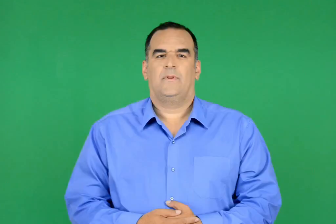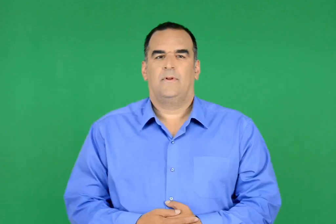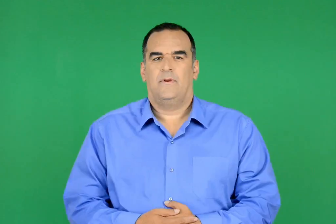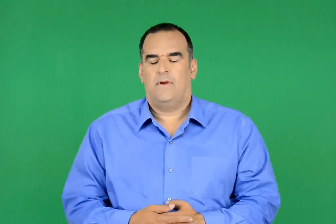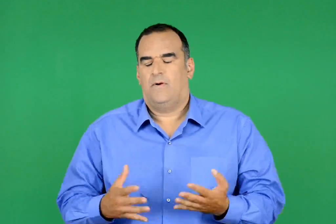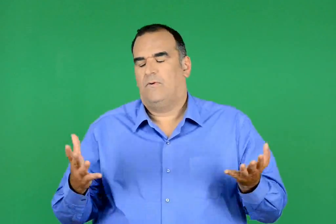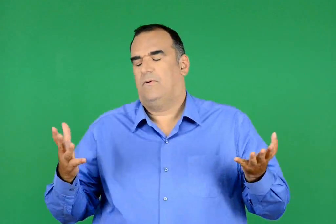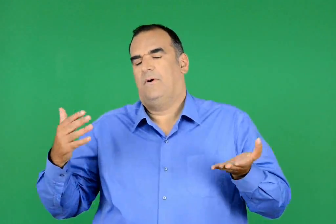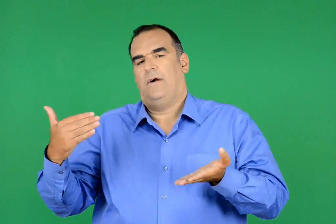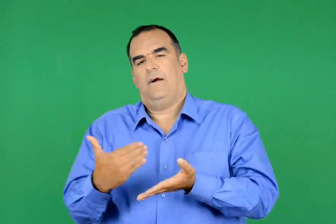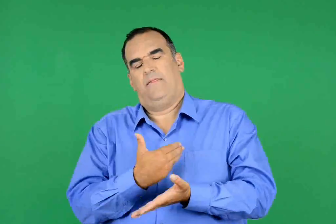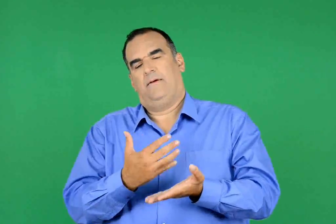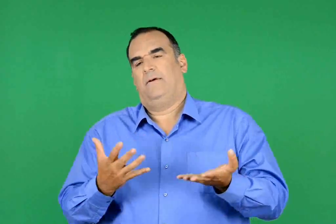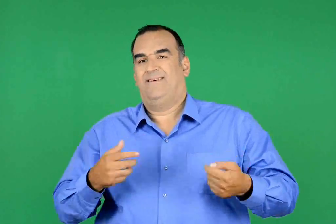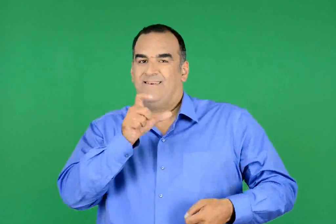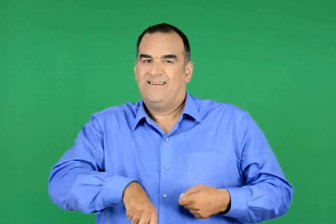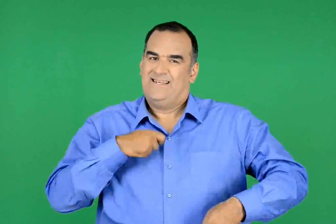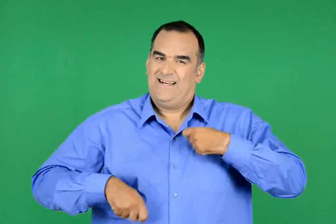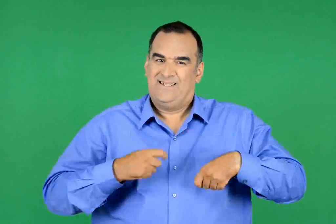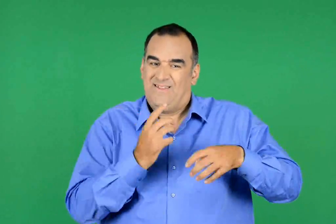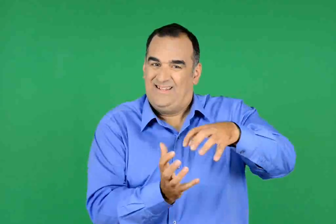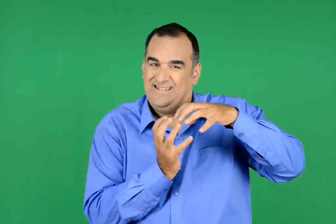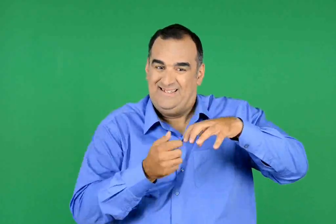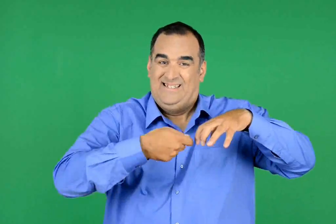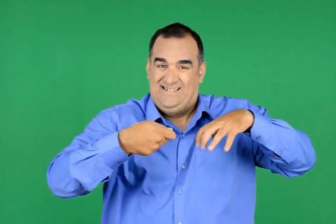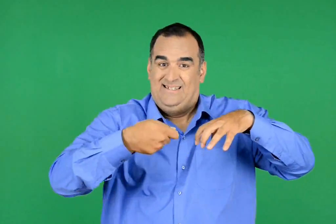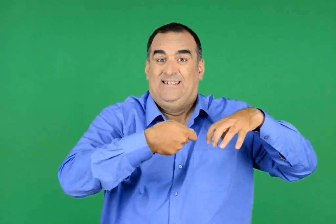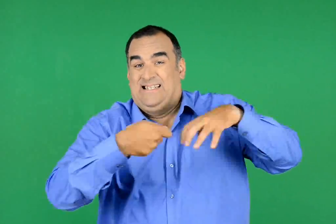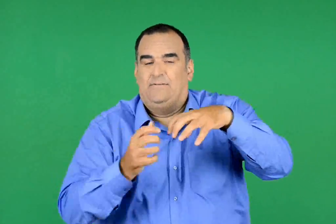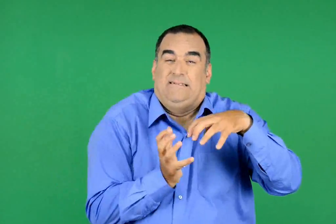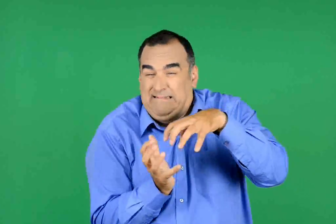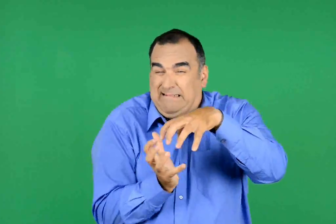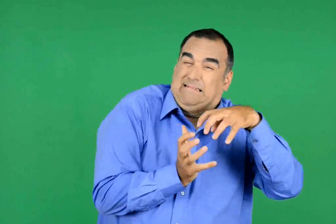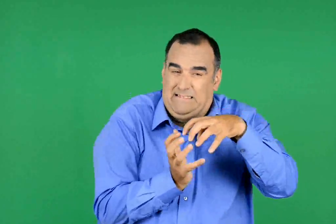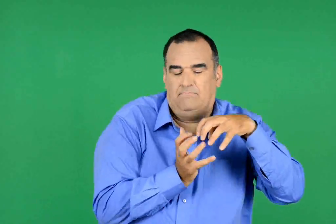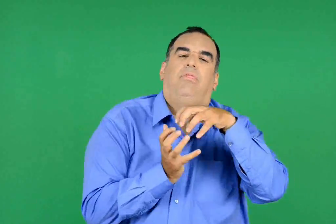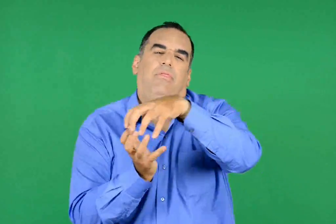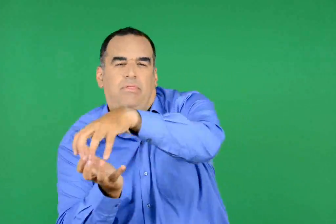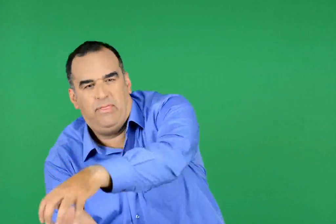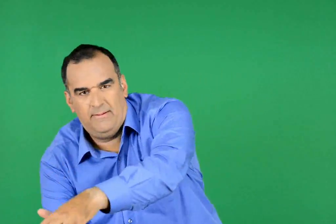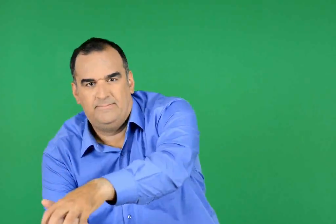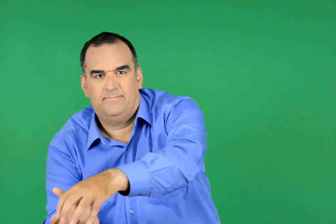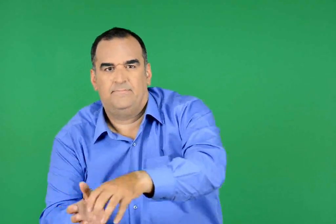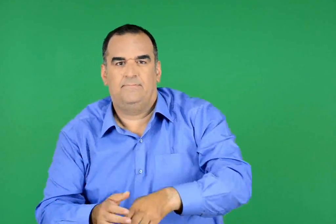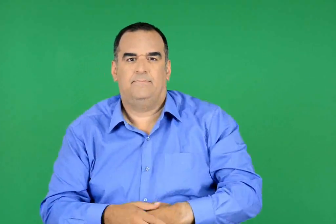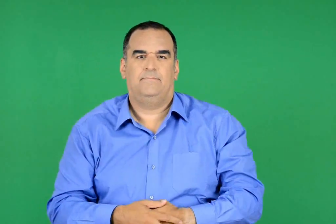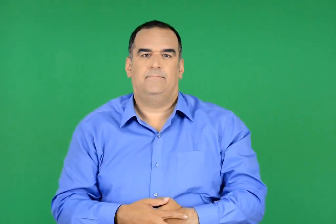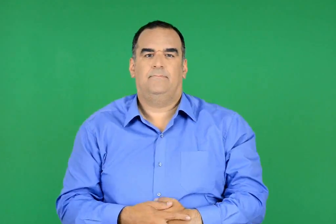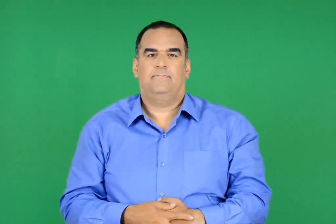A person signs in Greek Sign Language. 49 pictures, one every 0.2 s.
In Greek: μα του κάκου ο γκρινιάρης αντιστεκόταν µε τόση δύναμη , ώστε τους ξέφευγε
